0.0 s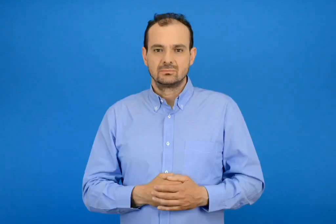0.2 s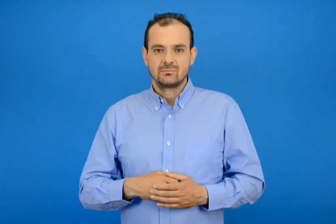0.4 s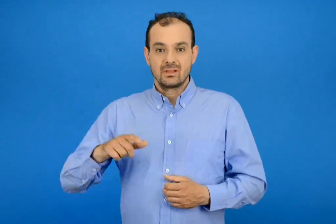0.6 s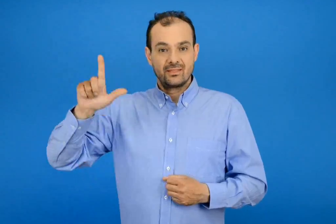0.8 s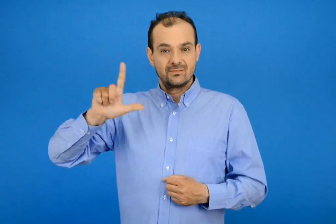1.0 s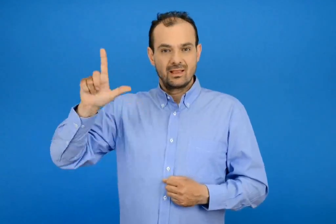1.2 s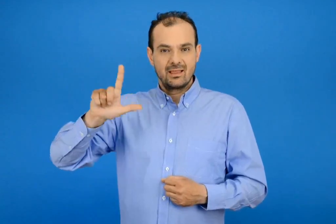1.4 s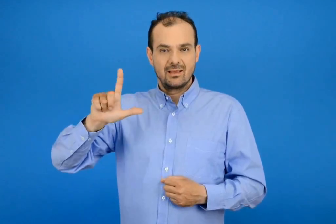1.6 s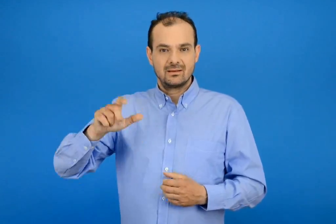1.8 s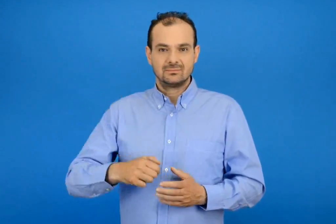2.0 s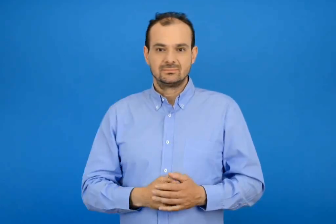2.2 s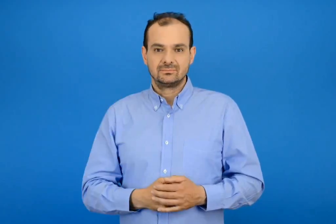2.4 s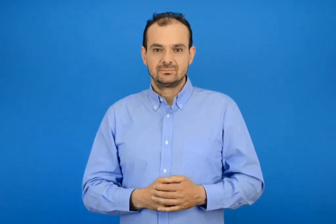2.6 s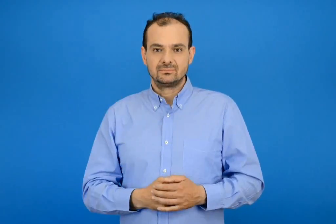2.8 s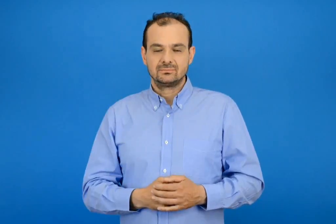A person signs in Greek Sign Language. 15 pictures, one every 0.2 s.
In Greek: δευτερά
